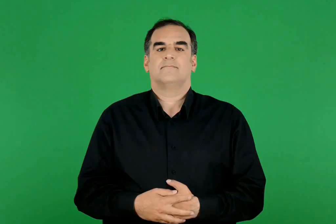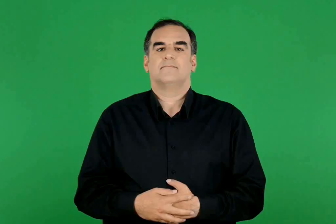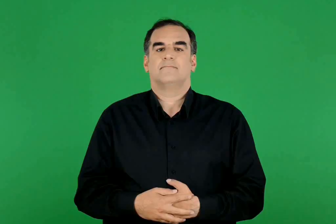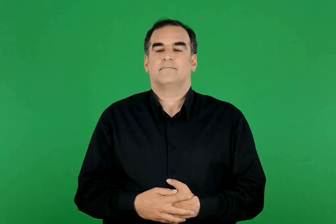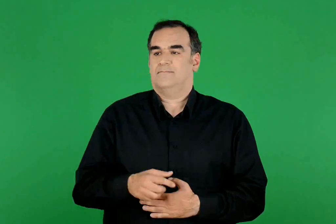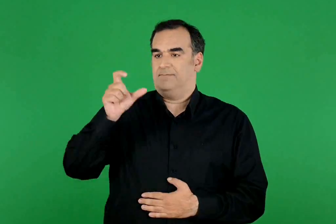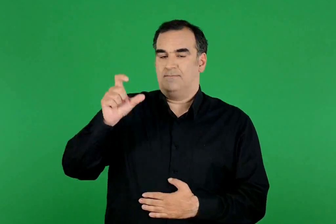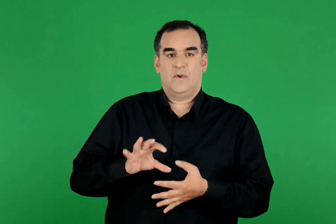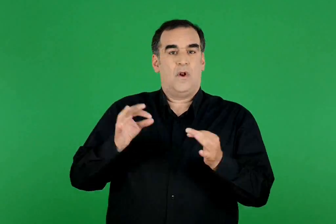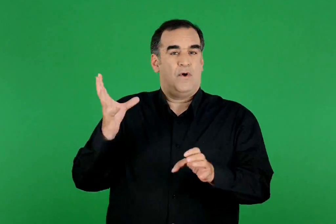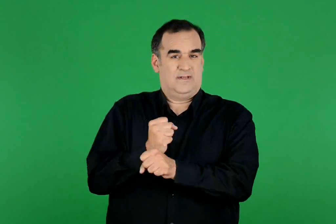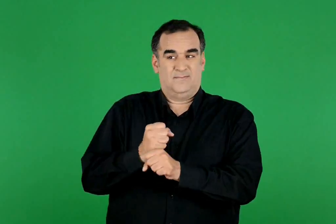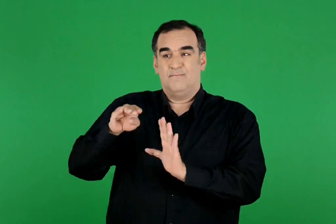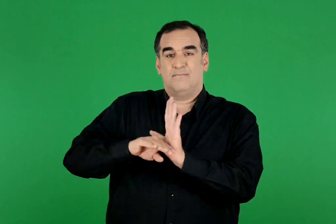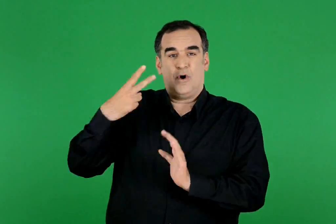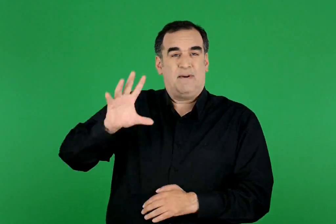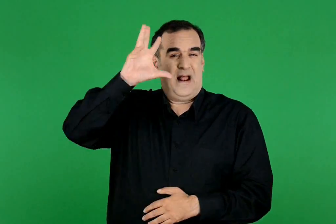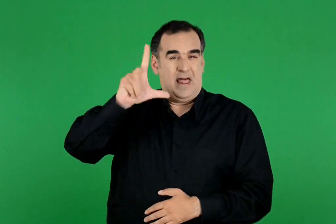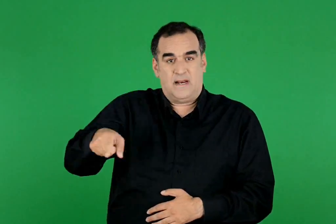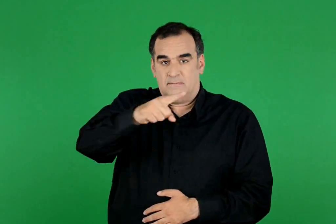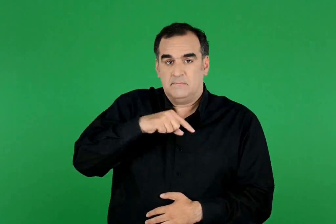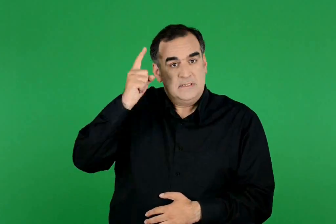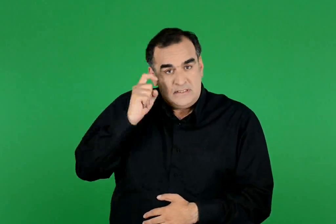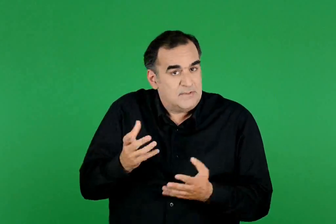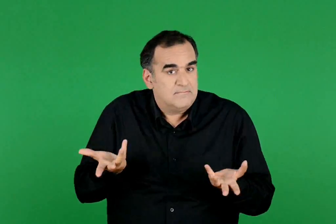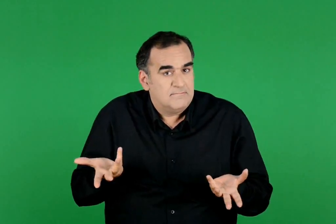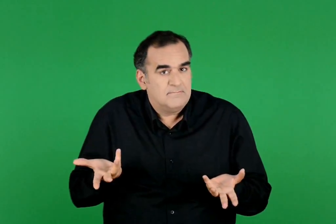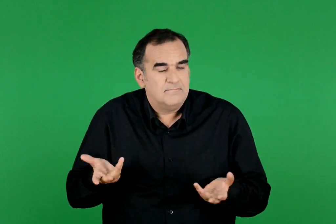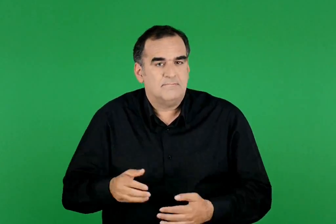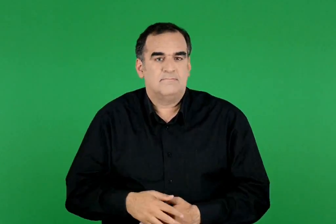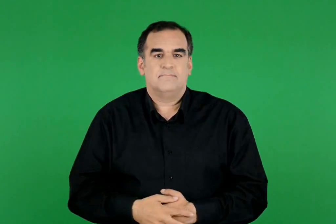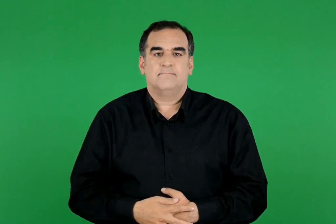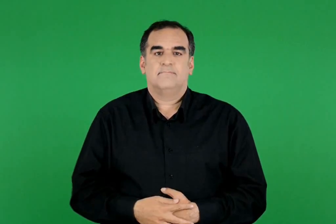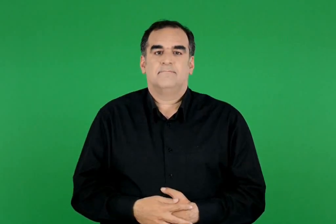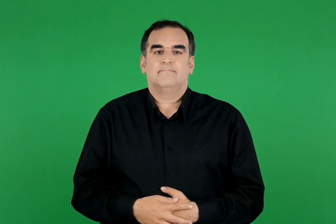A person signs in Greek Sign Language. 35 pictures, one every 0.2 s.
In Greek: ποιο να είναι , άραγε , το καθημερινό πρόγραμμα ενός ολυμπιονίκη ;
